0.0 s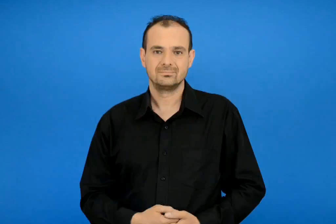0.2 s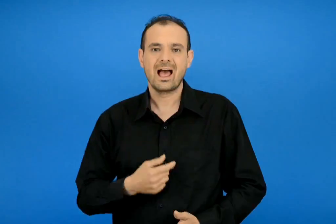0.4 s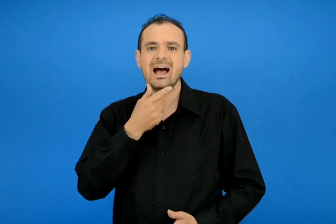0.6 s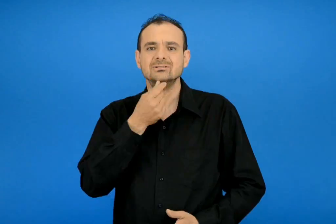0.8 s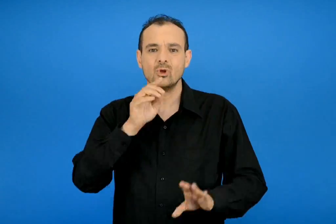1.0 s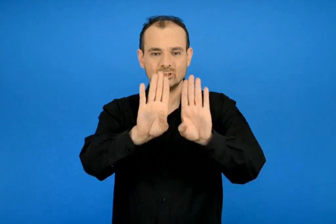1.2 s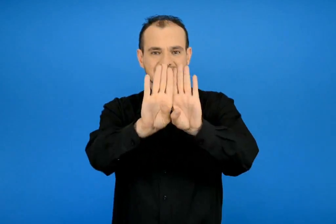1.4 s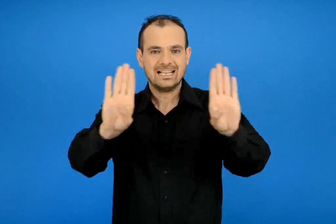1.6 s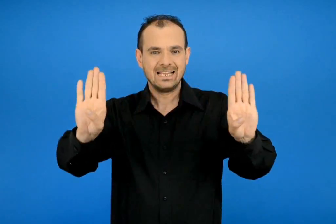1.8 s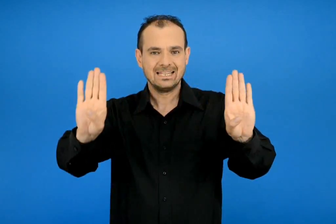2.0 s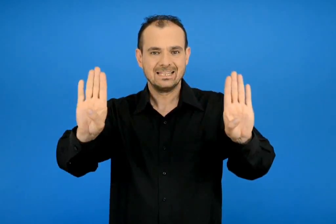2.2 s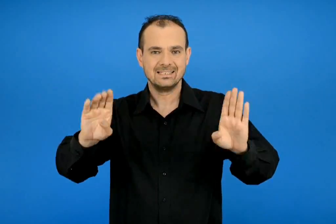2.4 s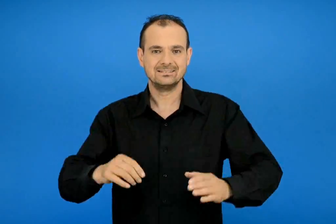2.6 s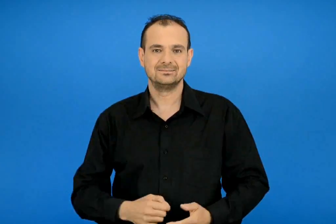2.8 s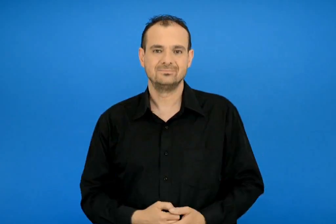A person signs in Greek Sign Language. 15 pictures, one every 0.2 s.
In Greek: στη σκηνή
